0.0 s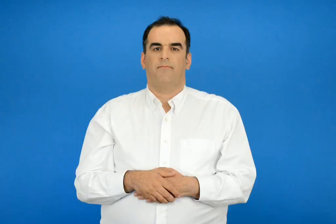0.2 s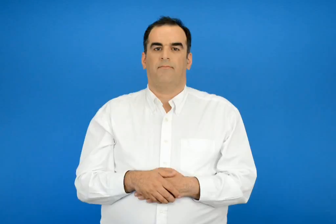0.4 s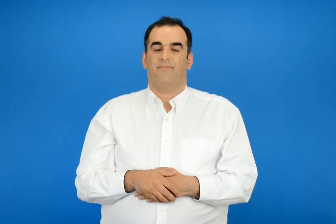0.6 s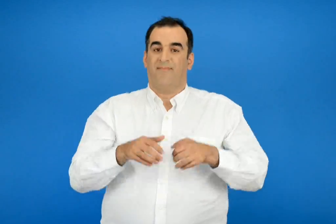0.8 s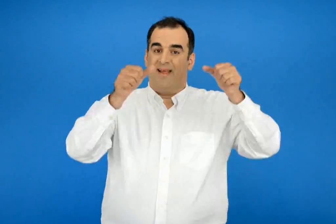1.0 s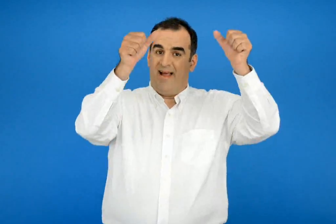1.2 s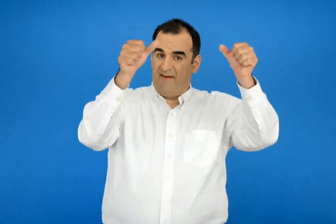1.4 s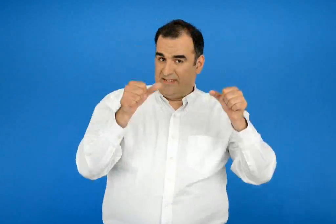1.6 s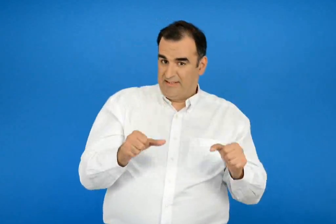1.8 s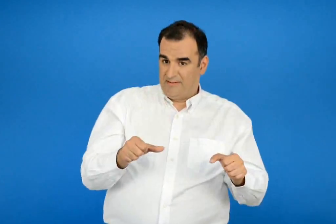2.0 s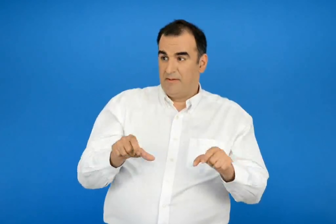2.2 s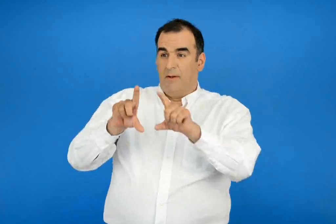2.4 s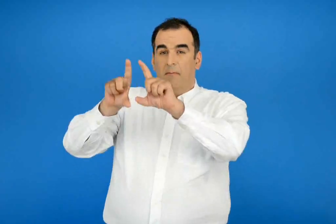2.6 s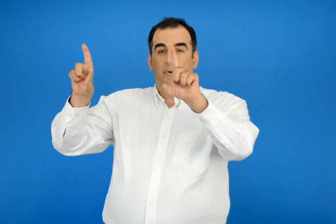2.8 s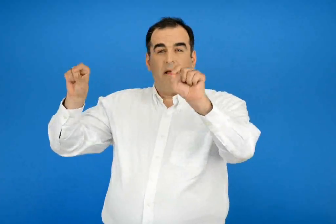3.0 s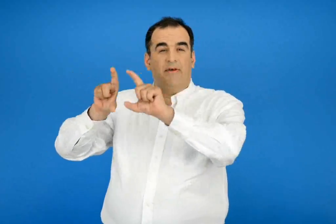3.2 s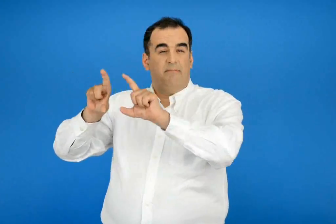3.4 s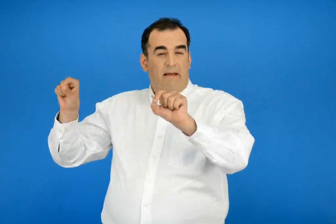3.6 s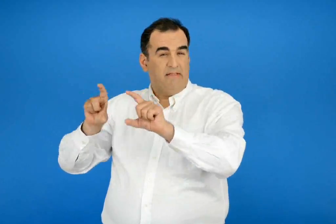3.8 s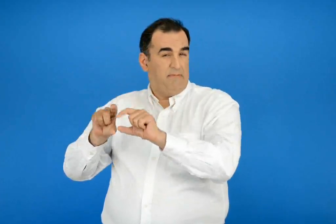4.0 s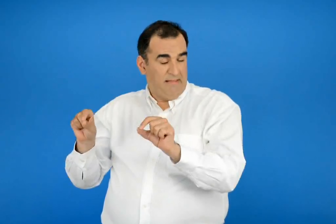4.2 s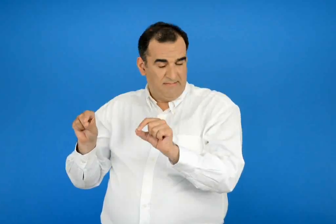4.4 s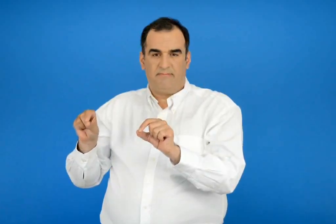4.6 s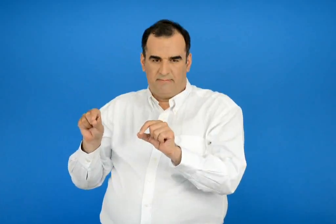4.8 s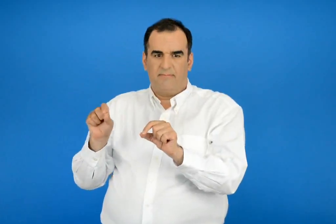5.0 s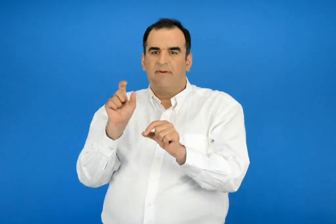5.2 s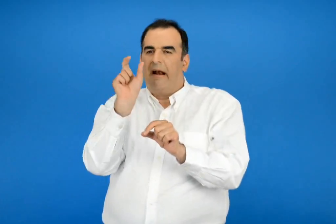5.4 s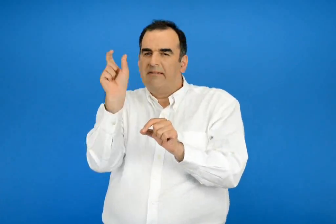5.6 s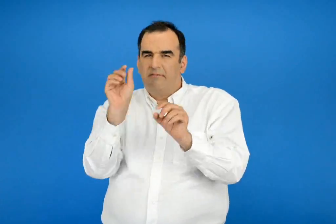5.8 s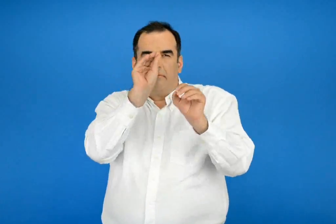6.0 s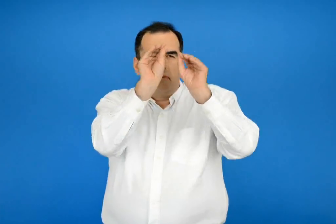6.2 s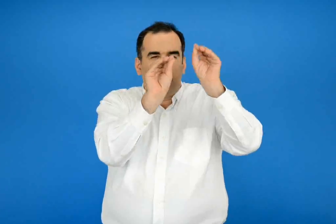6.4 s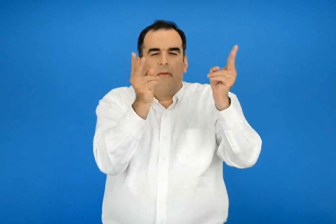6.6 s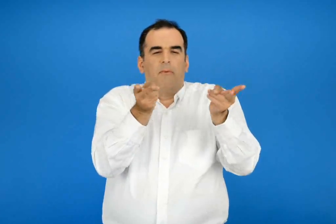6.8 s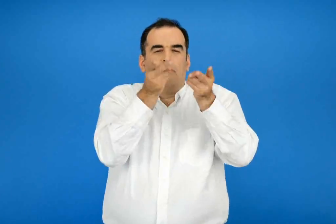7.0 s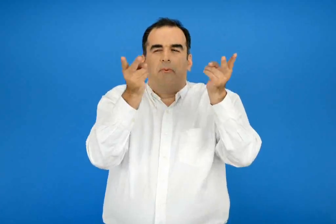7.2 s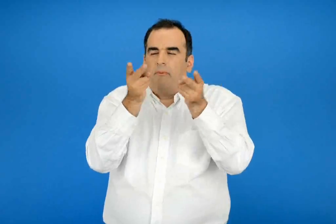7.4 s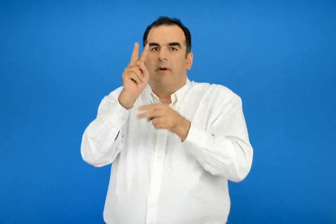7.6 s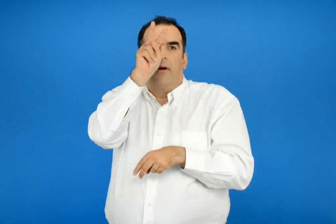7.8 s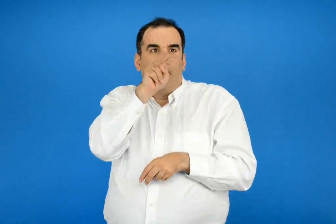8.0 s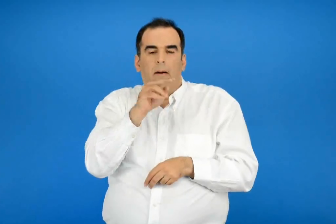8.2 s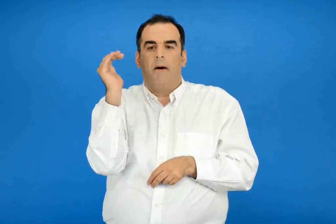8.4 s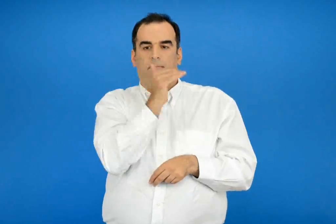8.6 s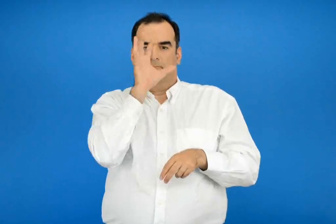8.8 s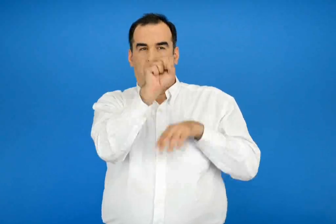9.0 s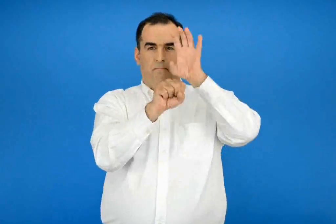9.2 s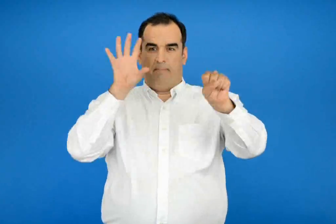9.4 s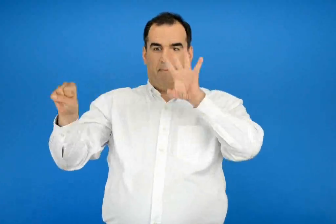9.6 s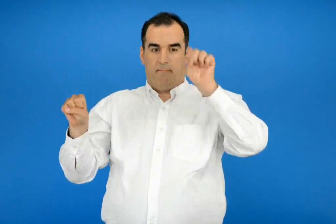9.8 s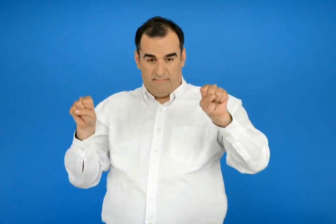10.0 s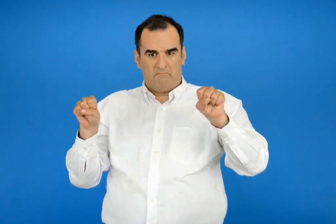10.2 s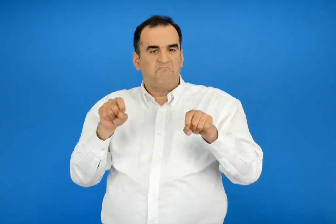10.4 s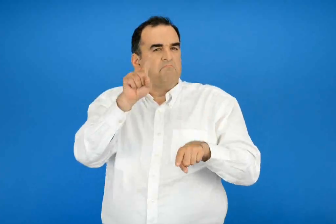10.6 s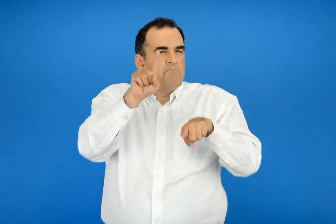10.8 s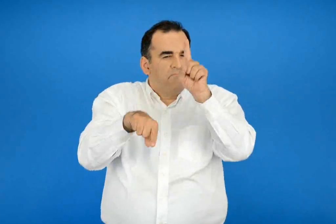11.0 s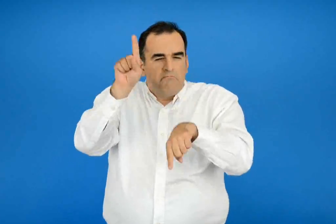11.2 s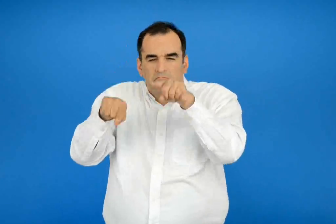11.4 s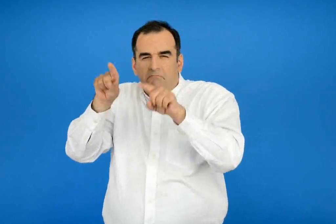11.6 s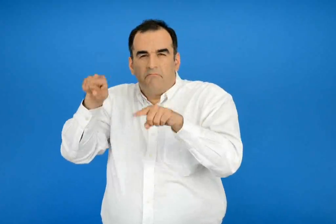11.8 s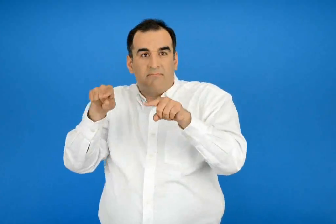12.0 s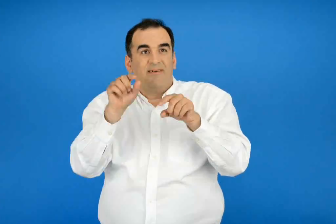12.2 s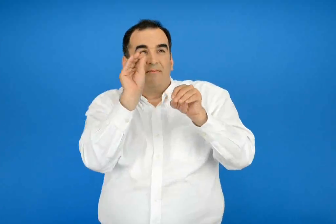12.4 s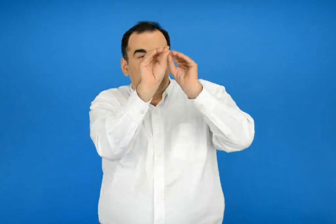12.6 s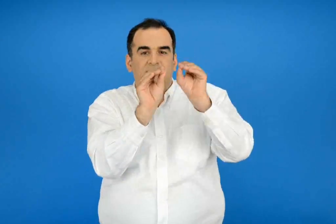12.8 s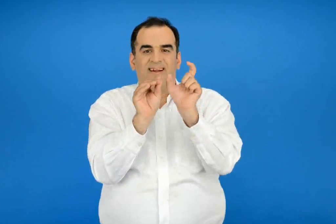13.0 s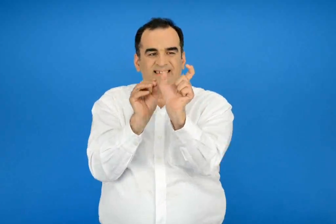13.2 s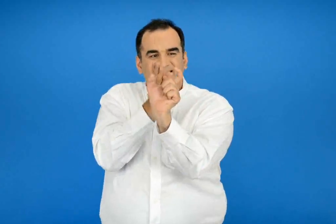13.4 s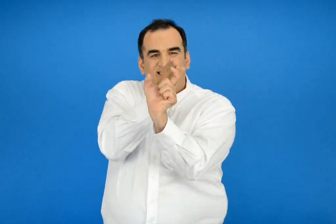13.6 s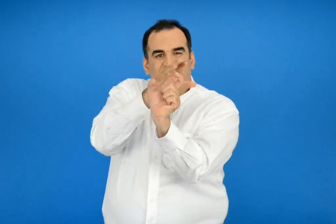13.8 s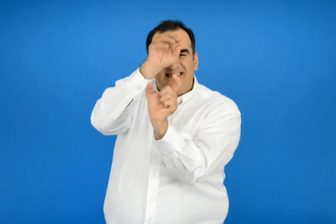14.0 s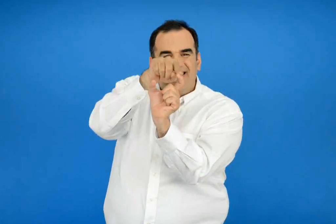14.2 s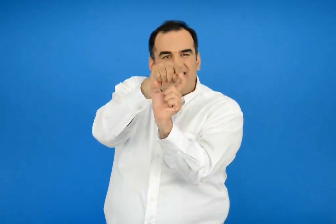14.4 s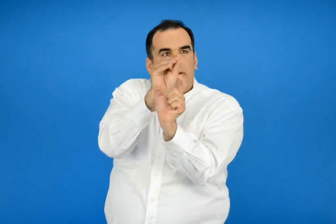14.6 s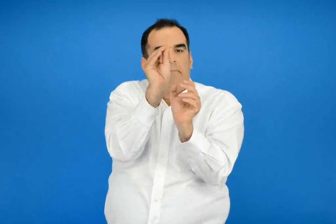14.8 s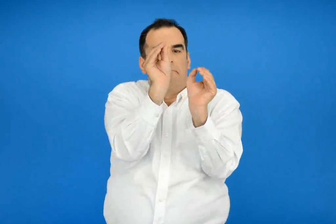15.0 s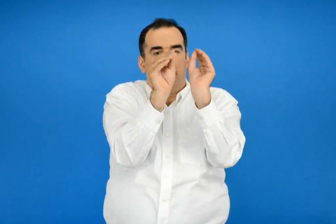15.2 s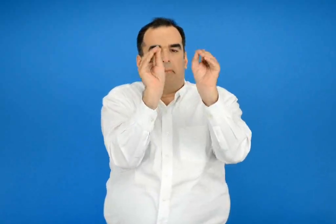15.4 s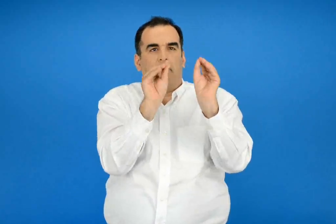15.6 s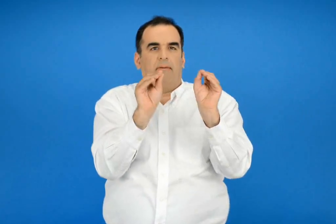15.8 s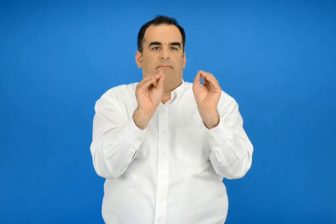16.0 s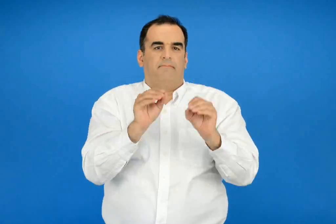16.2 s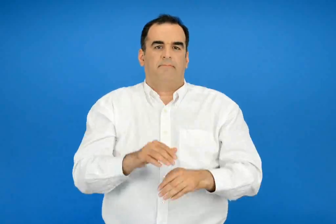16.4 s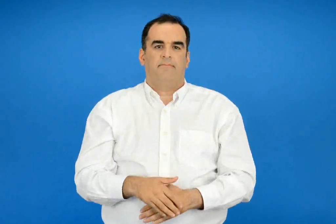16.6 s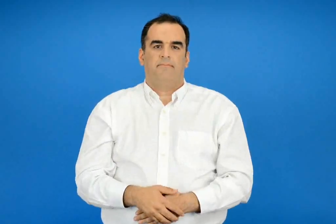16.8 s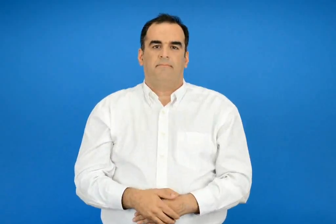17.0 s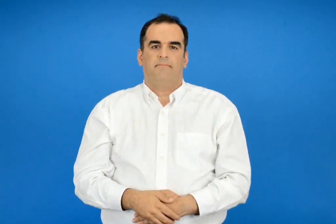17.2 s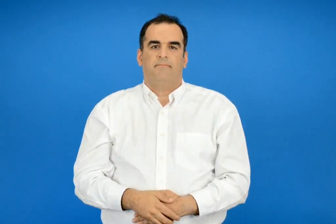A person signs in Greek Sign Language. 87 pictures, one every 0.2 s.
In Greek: οι αφίσες και οι πινακίδες έχουν όσο γίνεται λιγότερες λέξεις για να διαβάζονται γρήγορα μερικές φορές έχουν μόνο τα αρχικά γράμματα των λέξεων
